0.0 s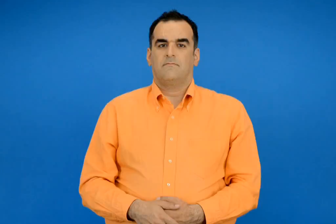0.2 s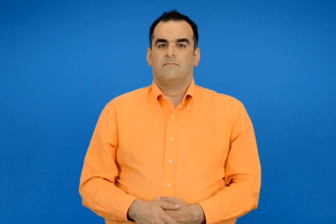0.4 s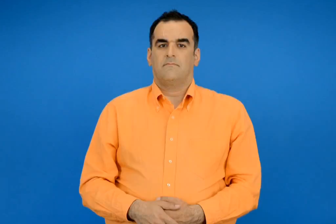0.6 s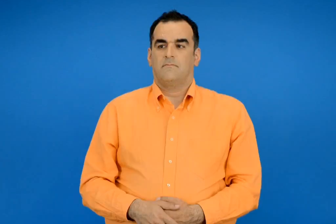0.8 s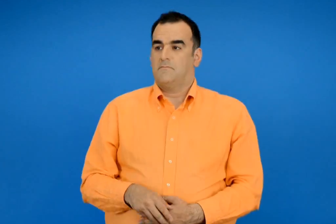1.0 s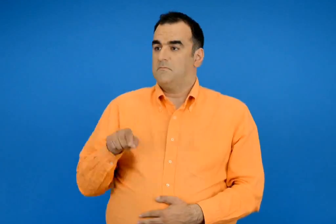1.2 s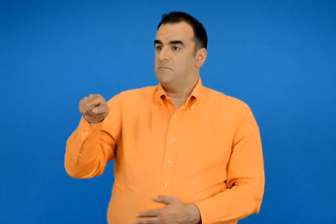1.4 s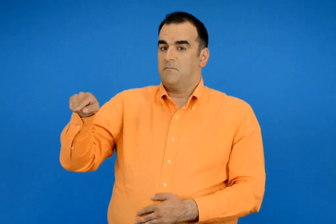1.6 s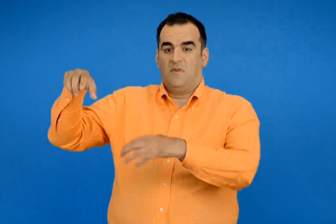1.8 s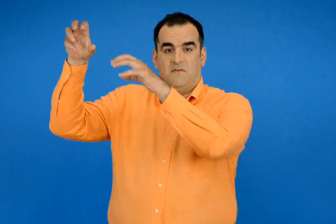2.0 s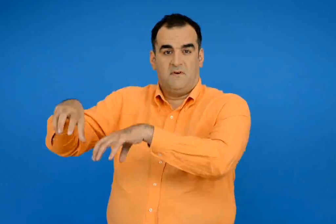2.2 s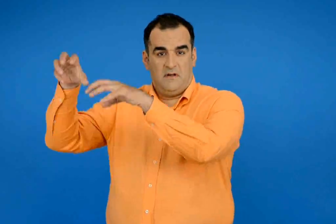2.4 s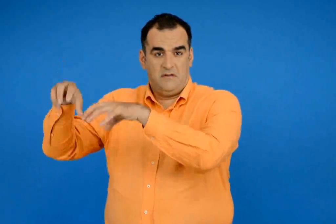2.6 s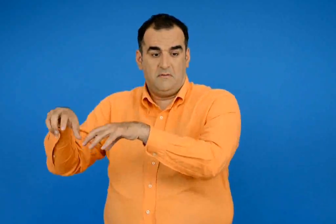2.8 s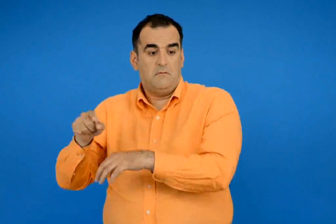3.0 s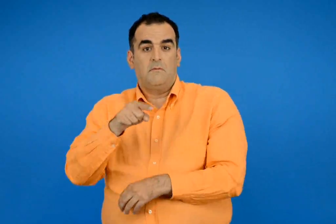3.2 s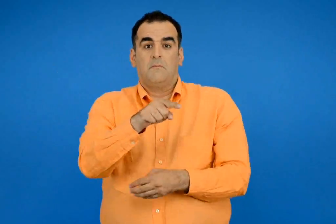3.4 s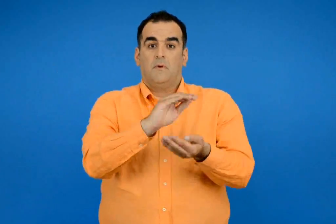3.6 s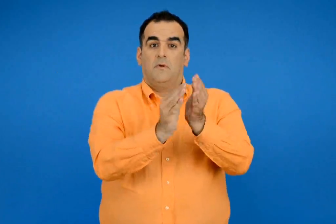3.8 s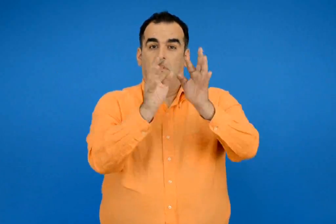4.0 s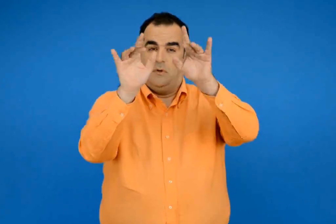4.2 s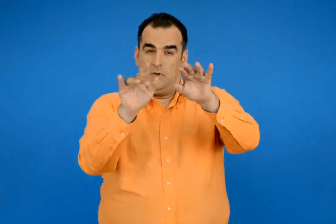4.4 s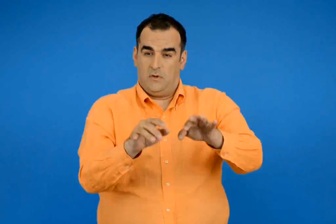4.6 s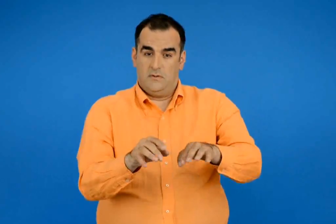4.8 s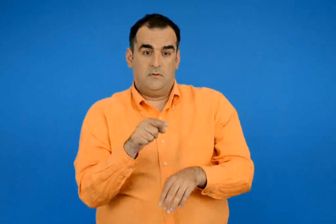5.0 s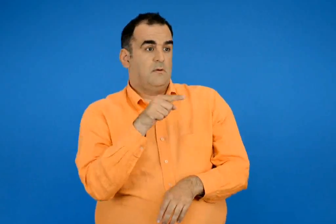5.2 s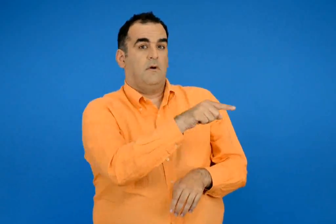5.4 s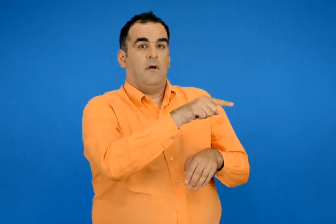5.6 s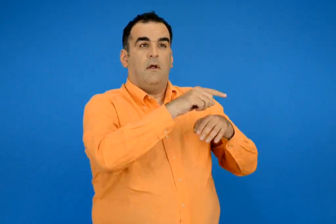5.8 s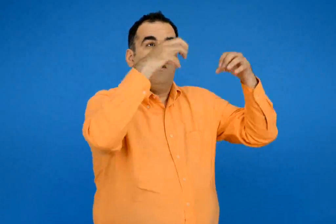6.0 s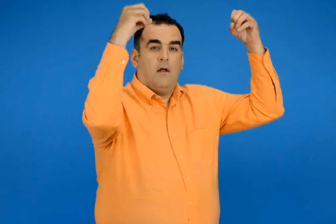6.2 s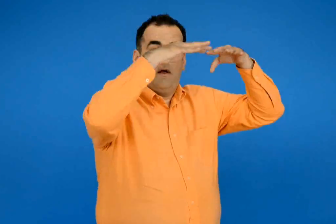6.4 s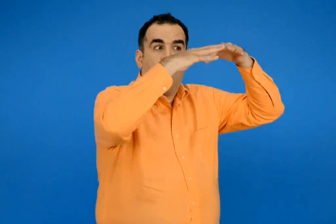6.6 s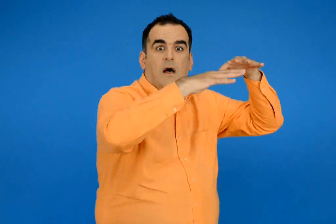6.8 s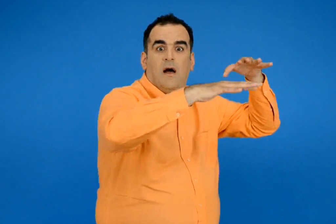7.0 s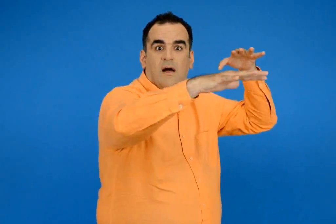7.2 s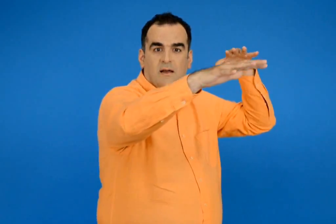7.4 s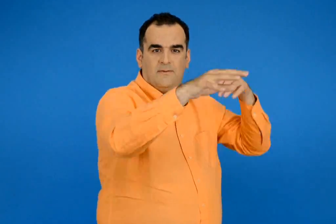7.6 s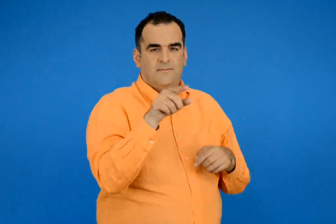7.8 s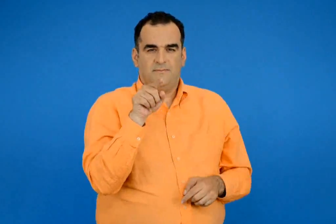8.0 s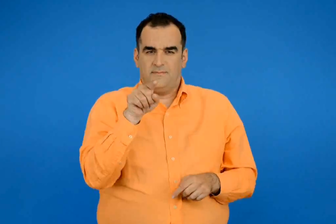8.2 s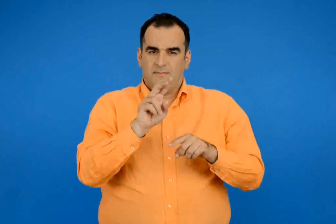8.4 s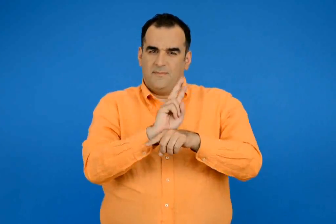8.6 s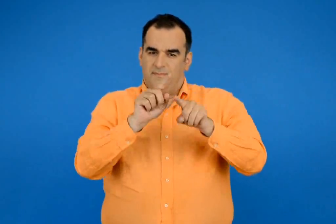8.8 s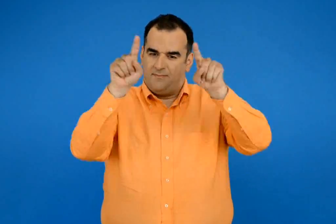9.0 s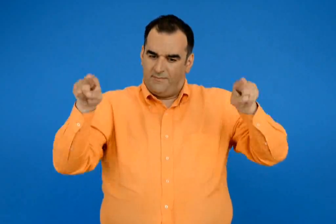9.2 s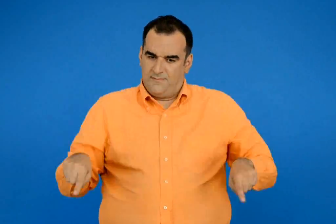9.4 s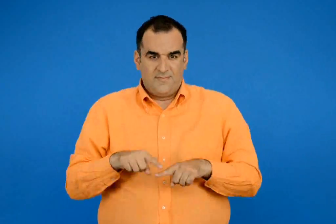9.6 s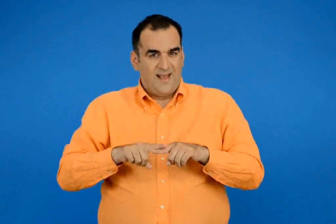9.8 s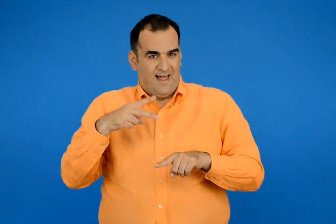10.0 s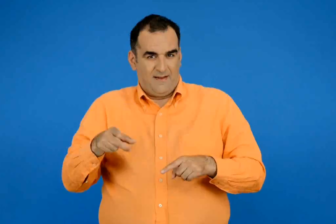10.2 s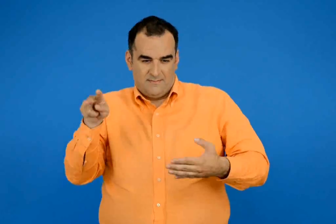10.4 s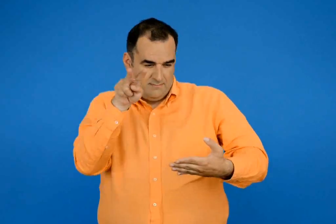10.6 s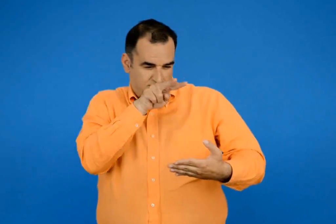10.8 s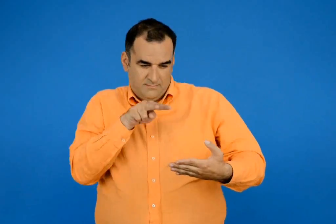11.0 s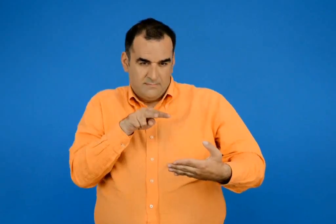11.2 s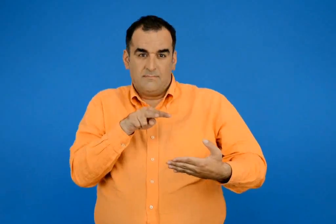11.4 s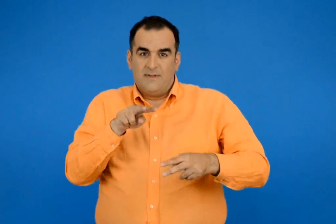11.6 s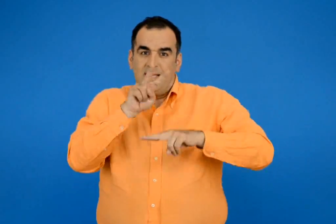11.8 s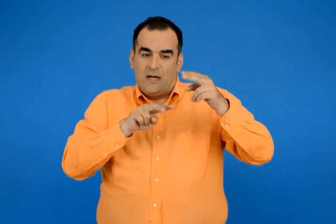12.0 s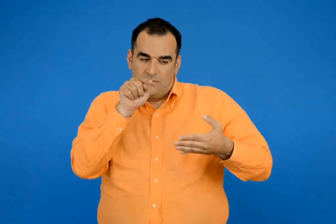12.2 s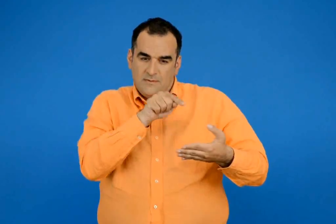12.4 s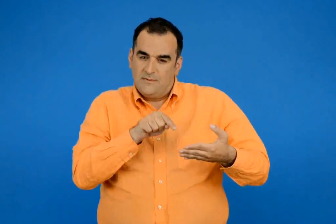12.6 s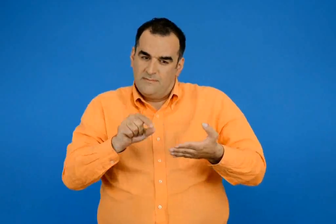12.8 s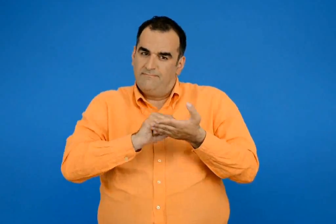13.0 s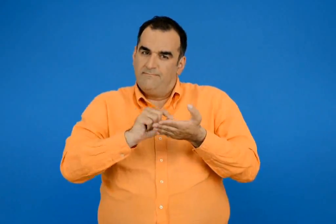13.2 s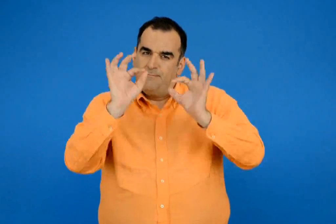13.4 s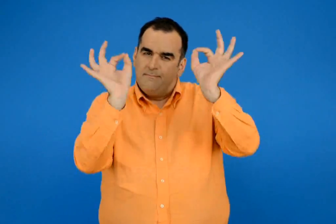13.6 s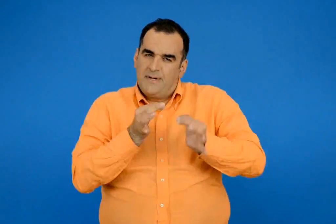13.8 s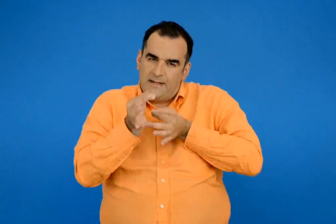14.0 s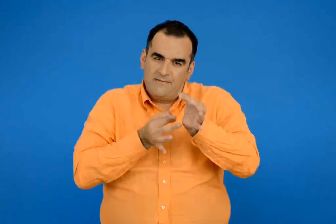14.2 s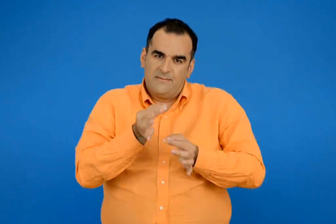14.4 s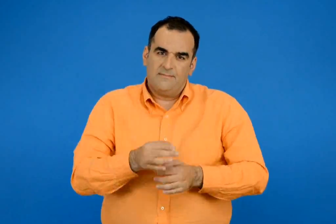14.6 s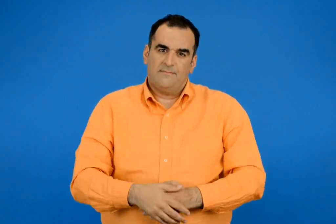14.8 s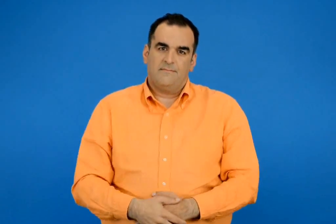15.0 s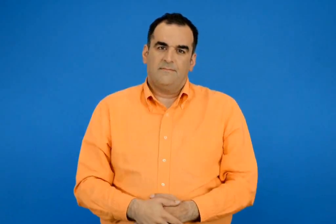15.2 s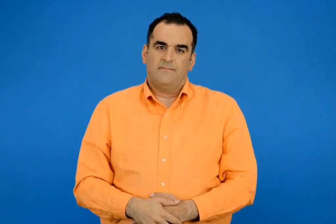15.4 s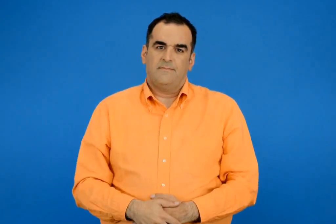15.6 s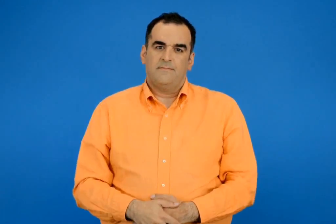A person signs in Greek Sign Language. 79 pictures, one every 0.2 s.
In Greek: αλλού βρέχει αλλού χιονίζει αλλού έχει λιακάδα να παρατηρήσεις το χάρτη της ελλάδας και να περιγράψεις τον καιρό κάθε περιοχής
